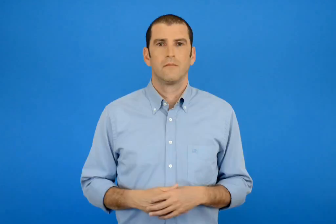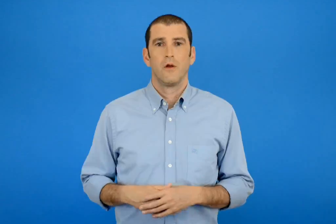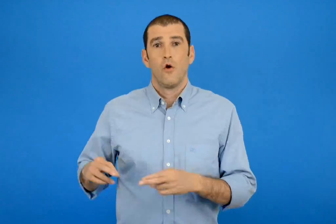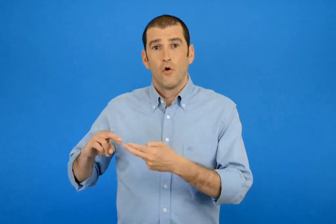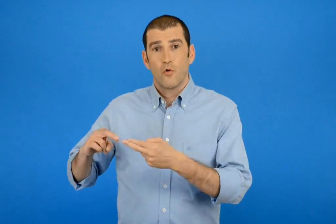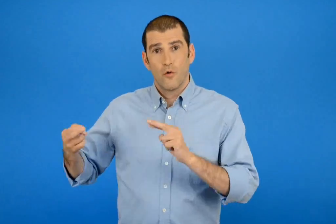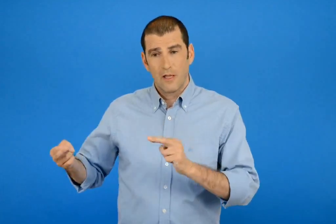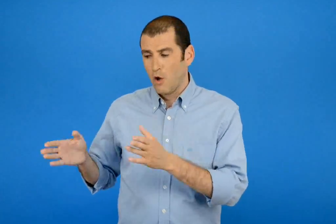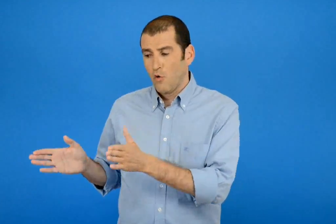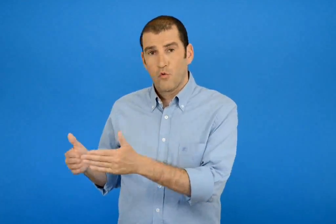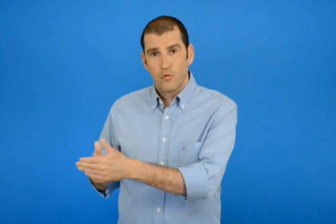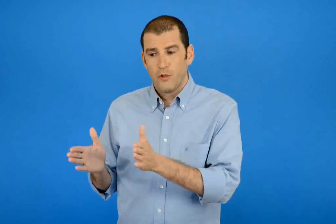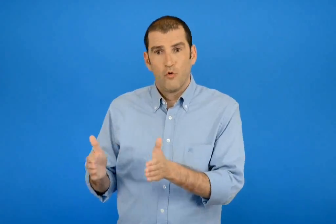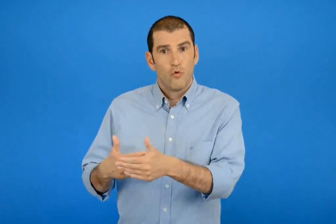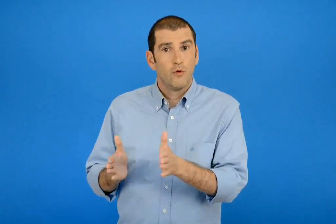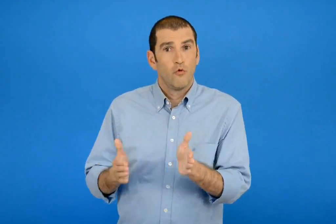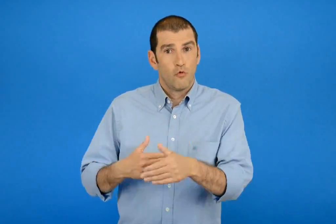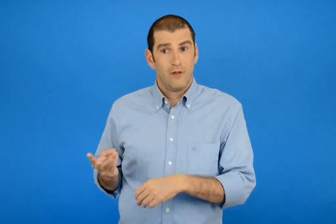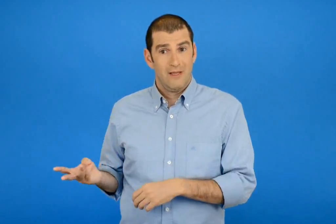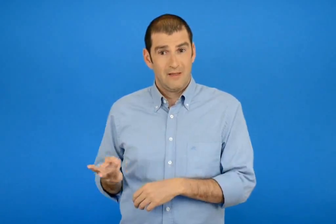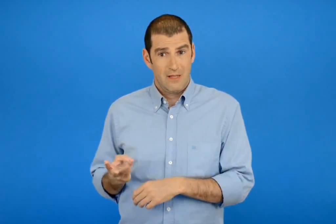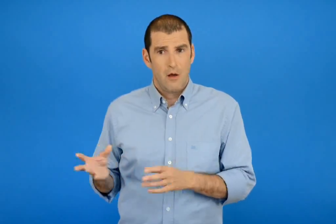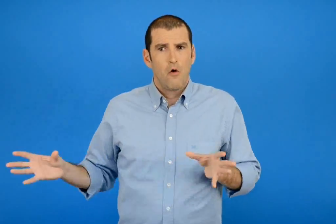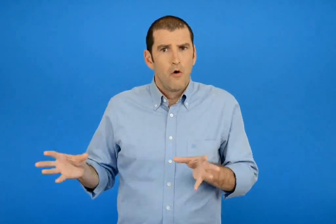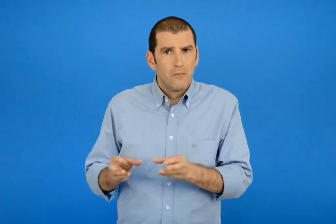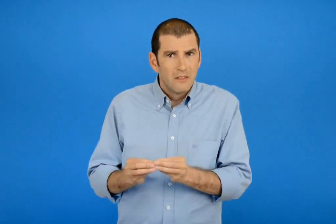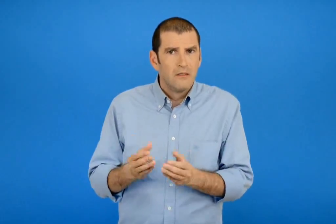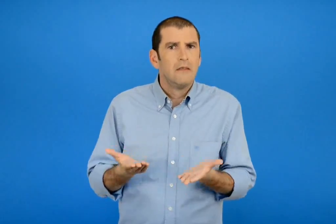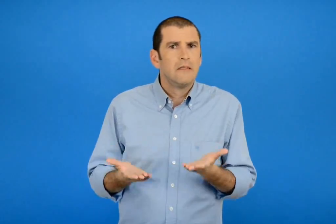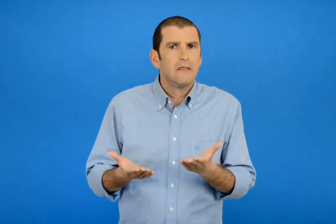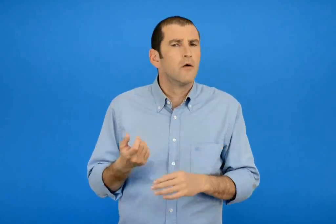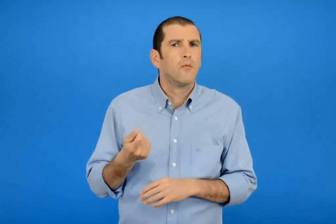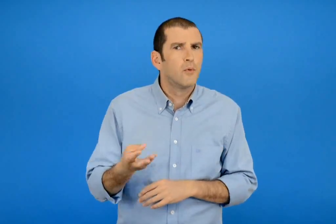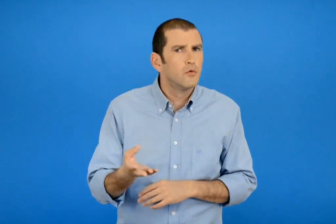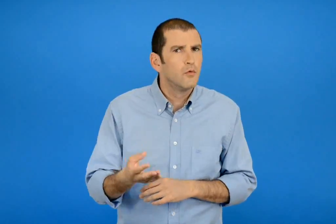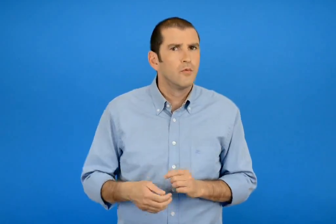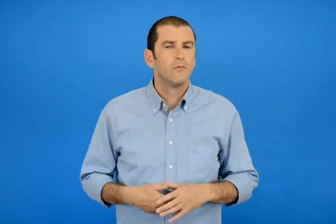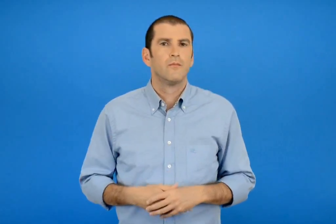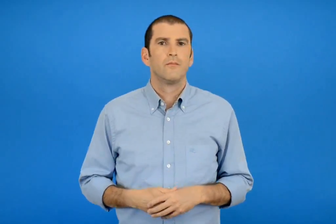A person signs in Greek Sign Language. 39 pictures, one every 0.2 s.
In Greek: πόσο περίπου θα ζυγίζουν 3 ιδιά κουτιά με κουλουράκια ;
